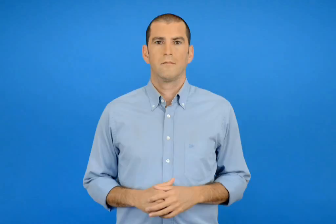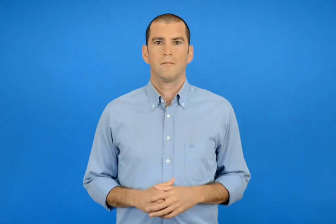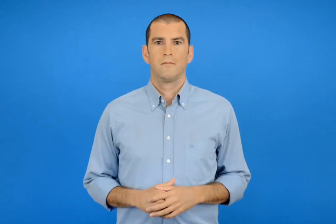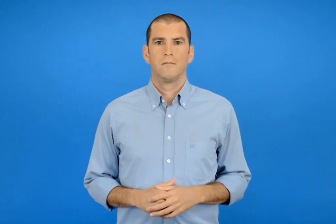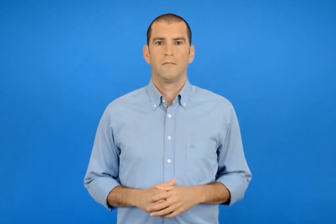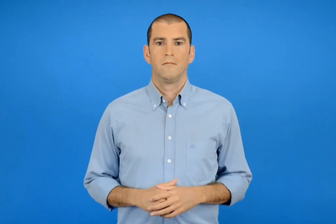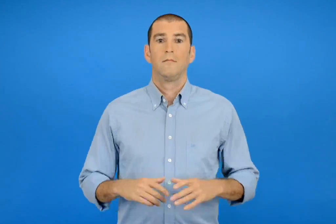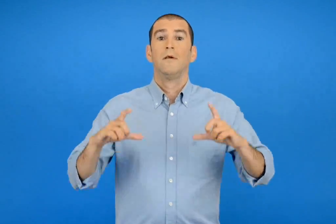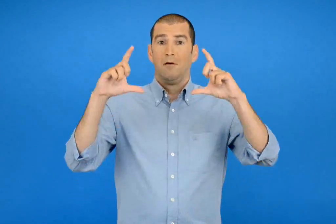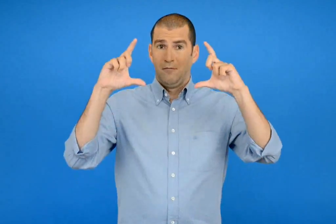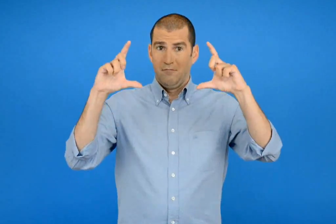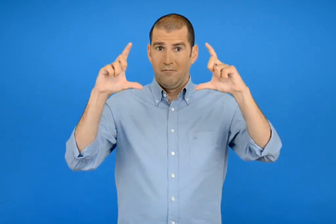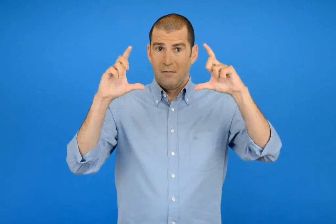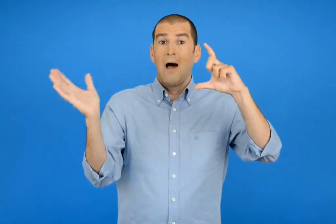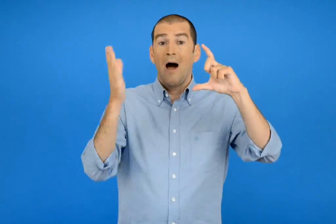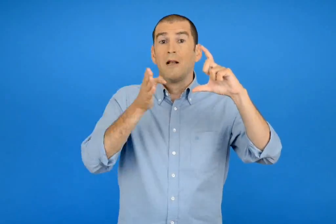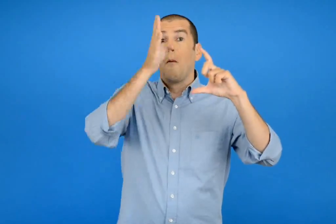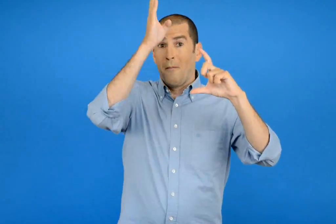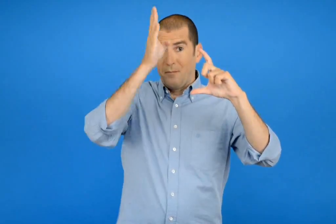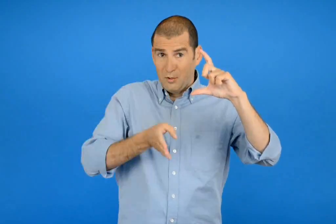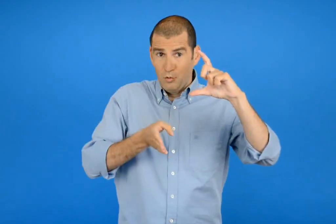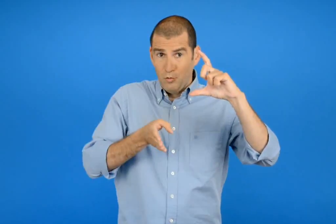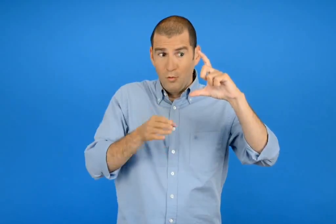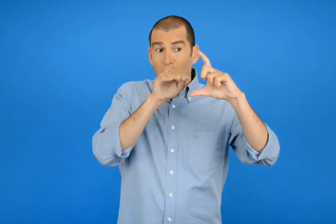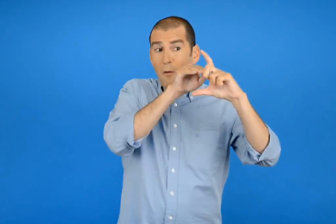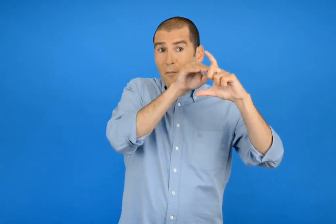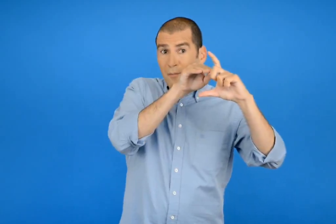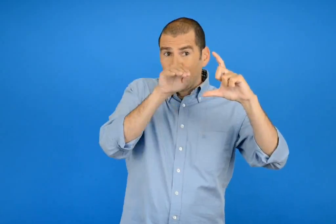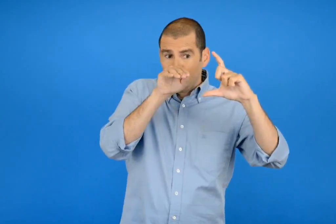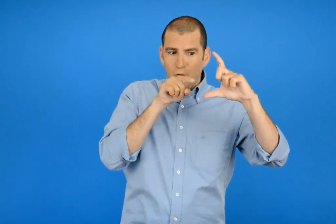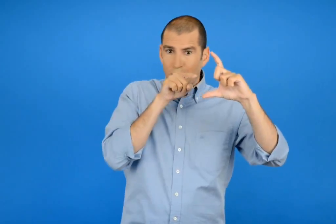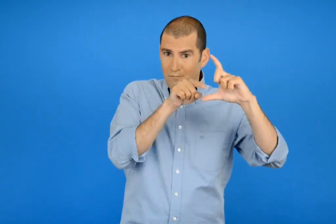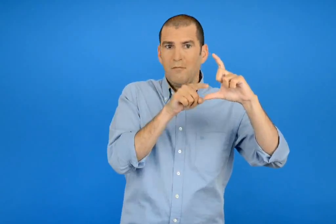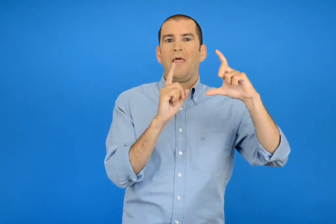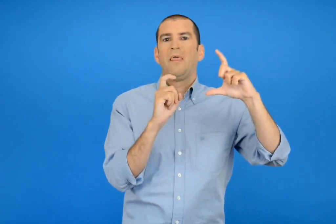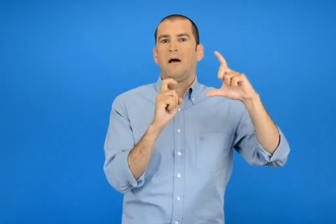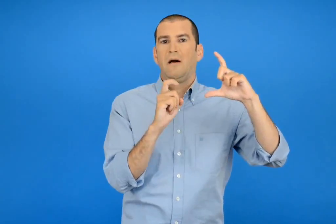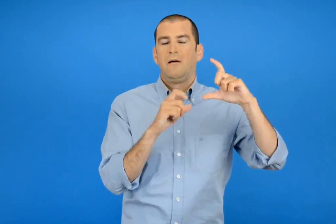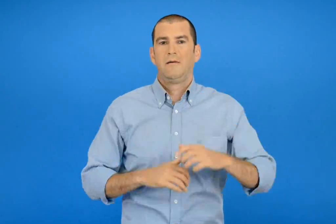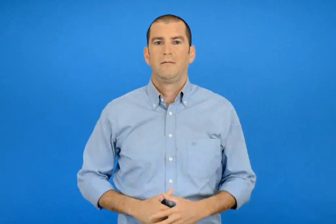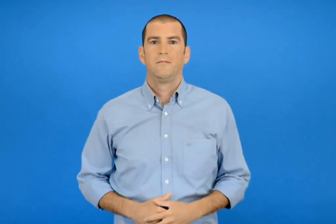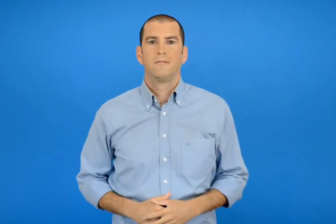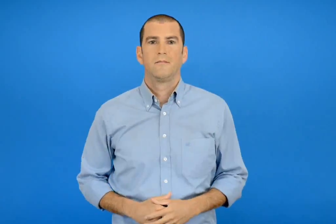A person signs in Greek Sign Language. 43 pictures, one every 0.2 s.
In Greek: το μισό του μισού είναι 10
